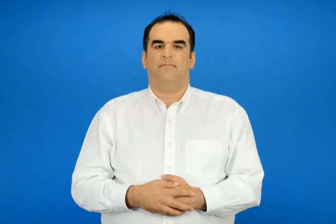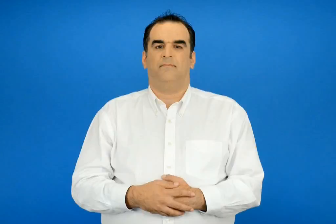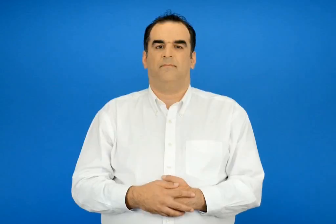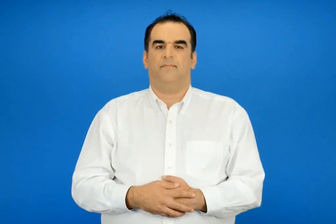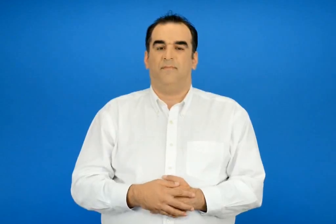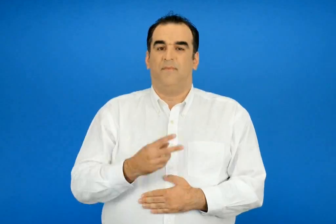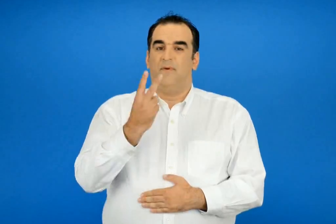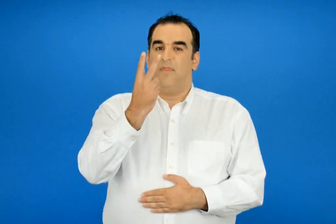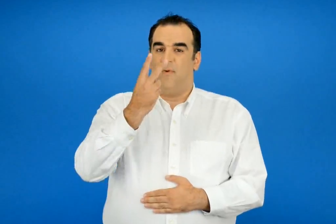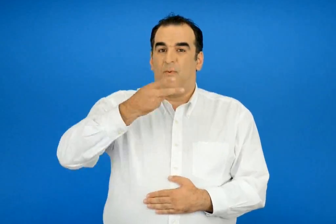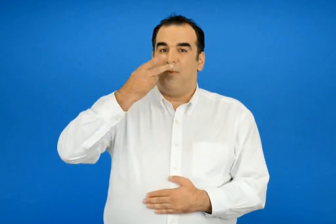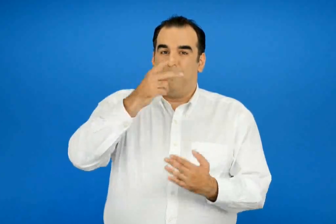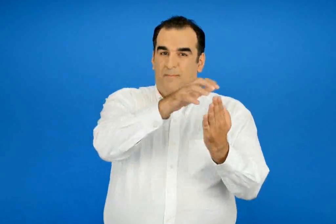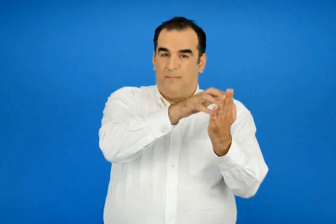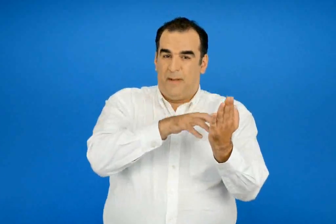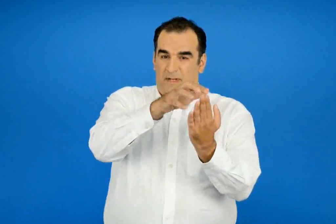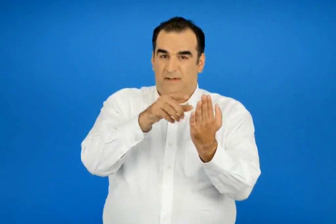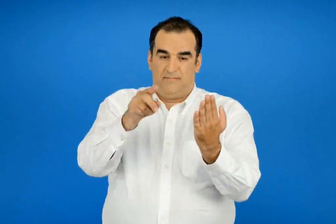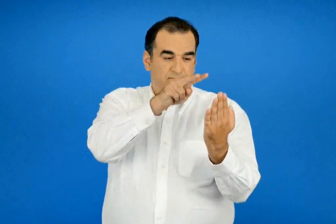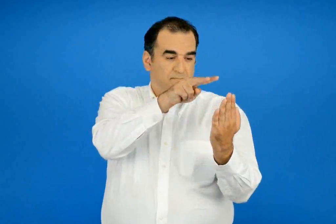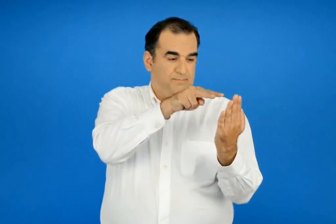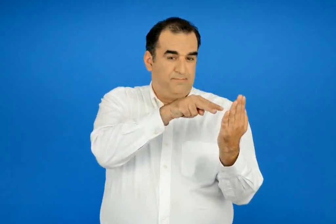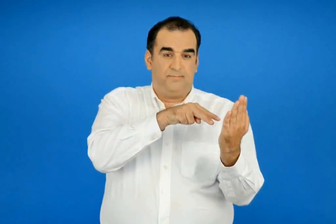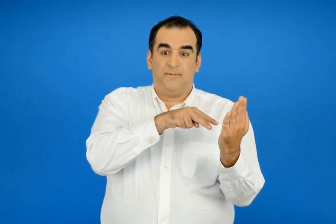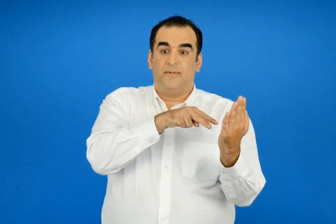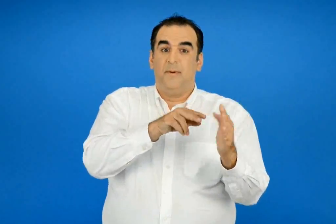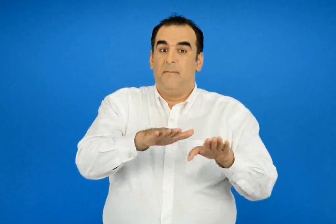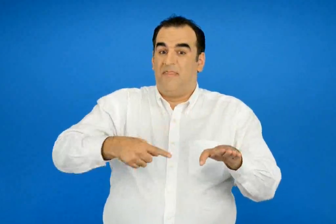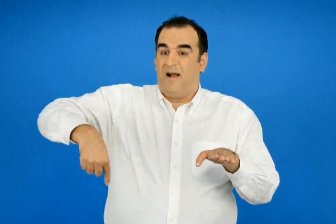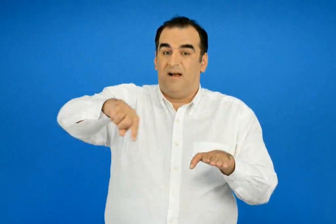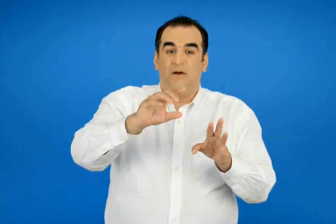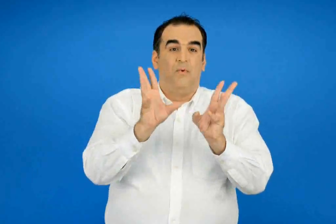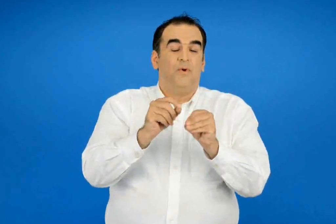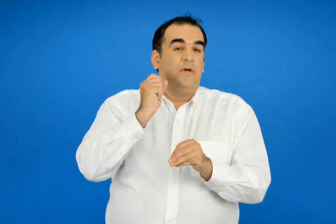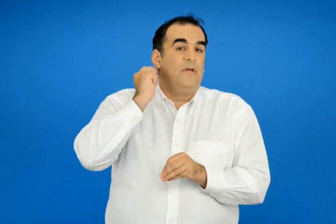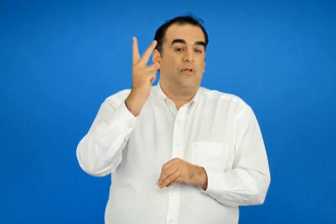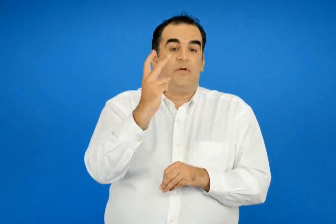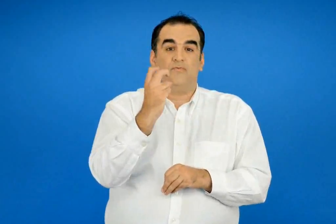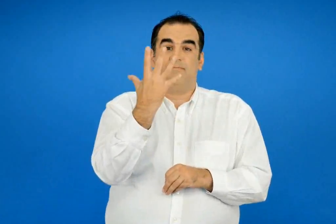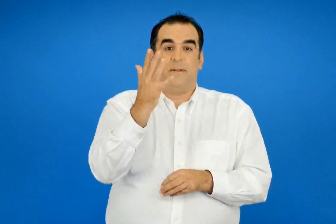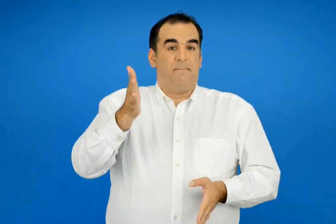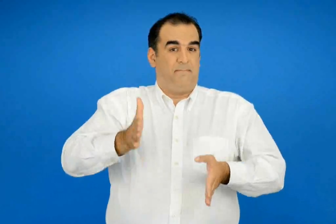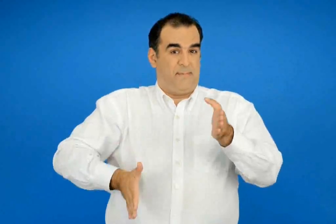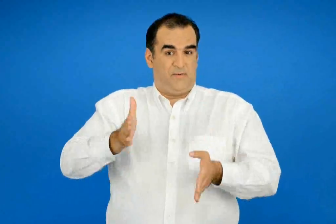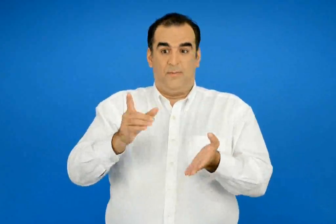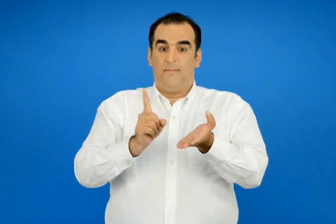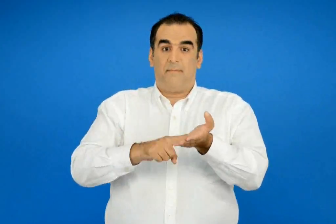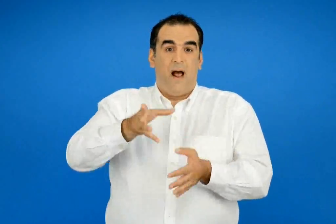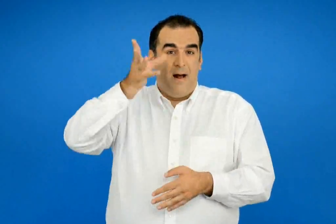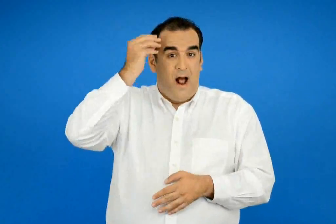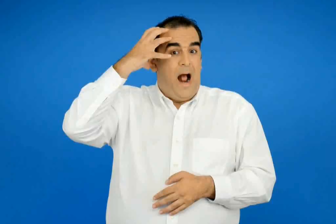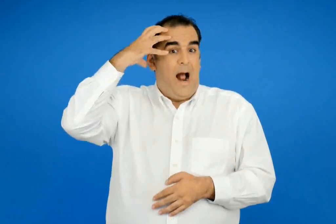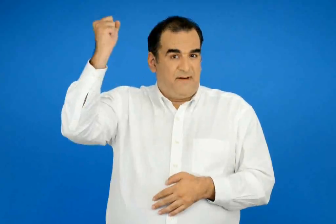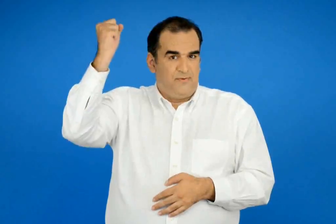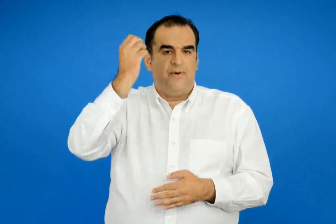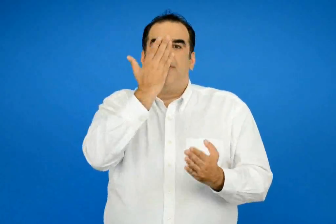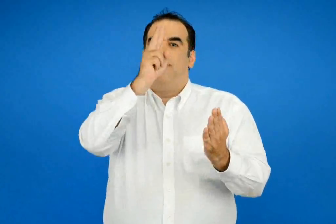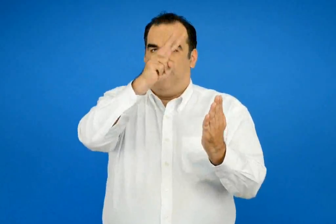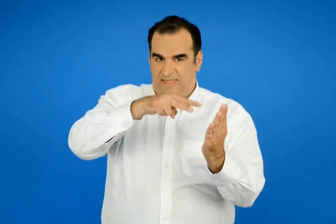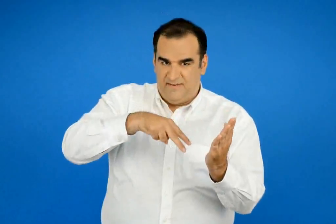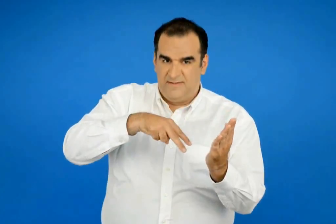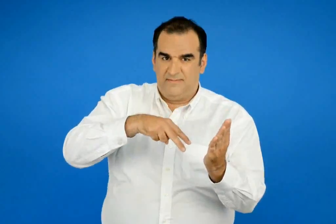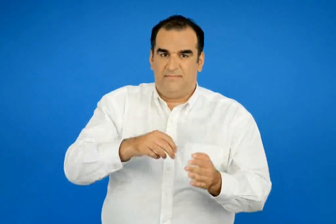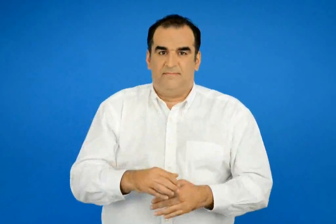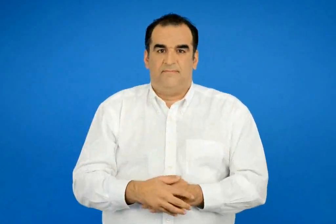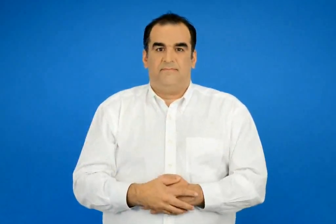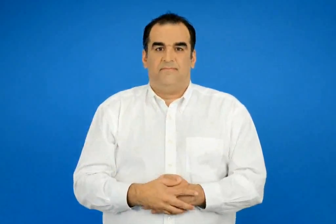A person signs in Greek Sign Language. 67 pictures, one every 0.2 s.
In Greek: διάβασε παρακάτω δύο από τα ποιήματα που έπρεπε να μάθουν απέξω τα παιδιά για τη γιορτή της 25ης μαρτίου
